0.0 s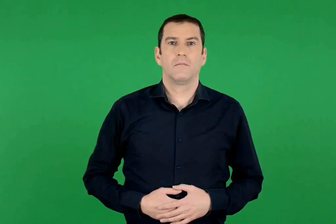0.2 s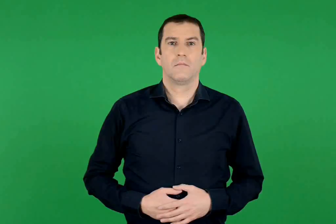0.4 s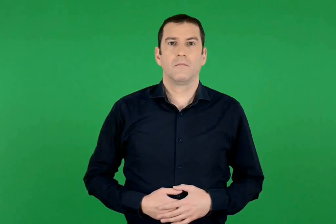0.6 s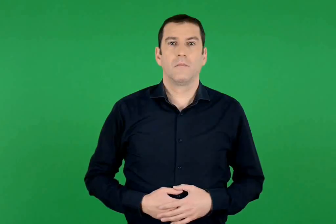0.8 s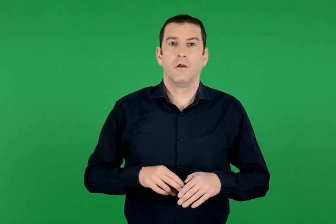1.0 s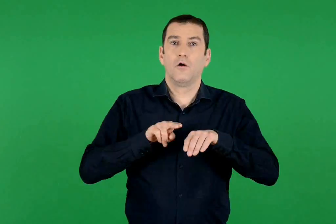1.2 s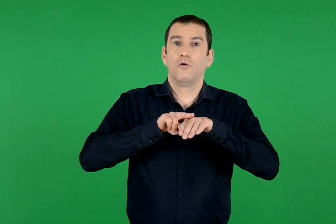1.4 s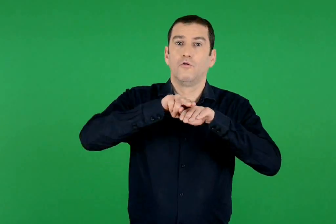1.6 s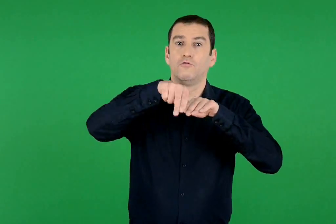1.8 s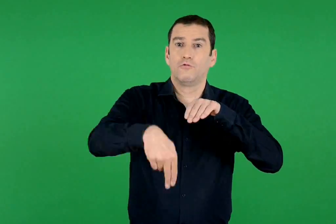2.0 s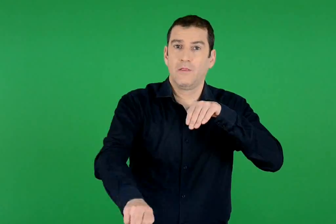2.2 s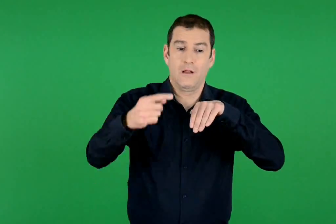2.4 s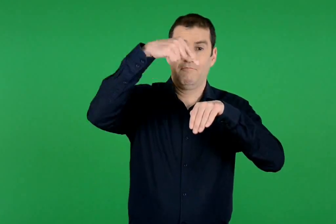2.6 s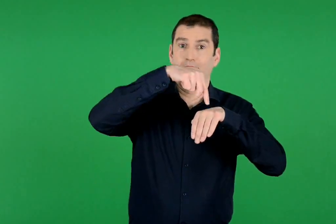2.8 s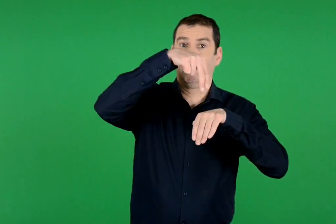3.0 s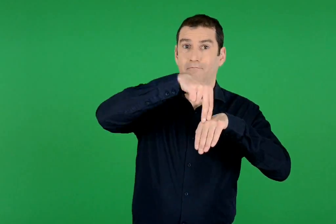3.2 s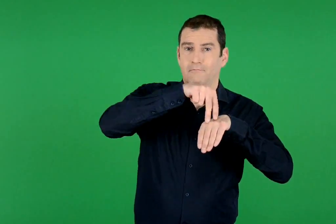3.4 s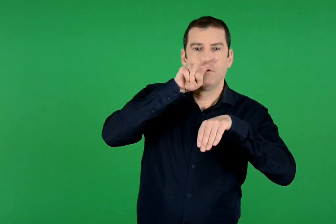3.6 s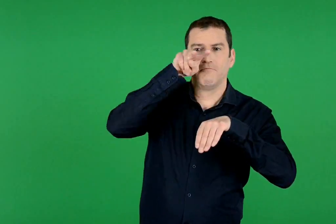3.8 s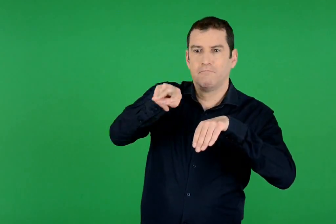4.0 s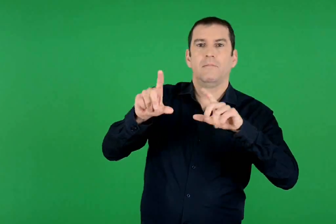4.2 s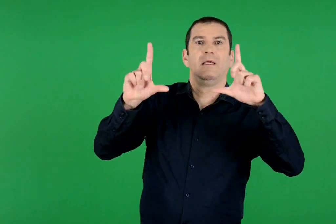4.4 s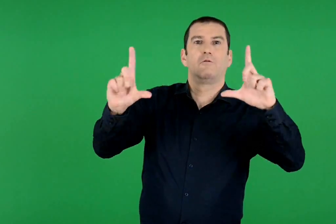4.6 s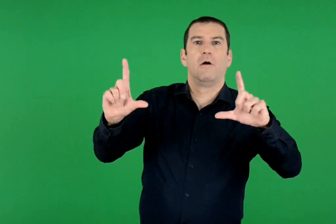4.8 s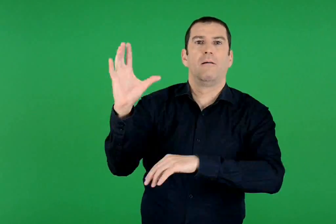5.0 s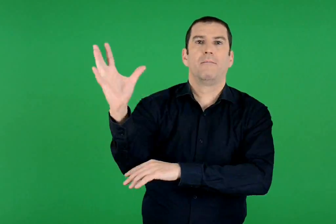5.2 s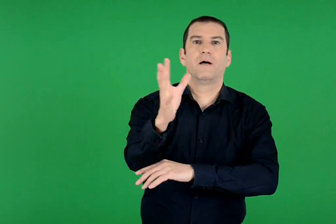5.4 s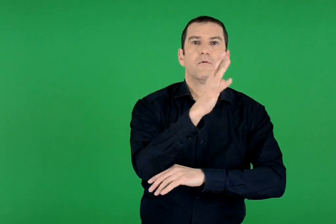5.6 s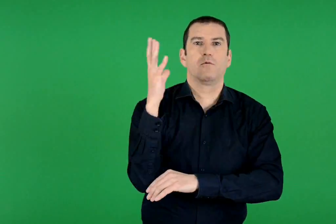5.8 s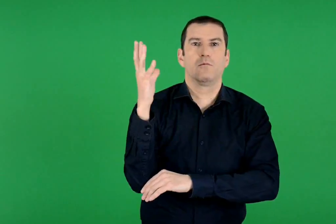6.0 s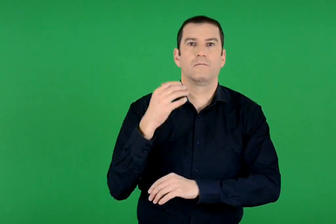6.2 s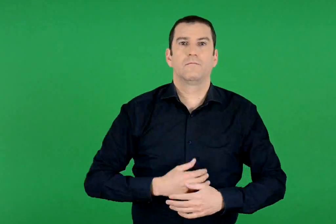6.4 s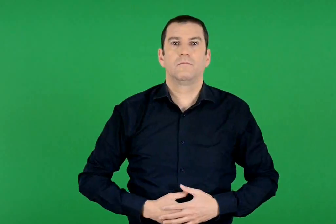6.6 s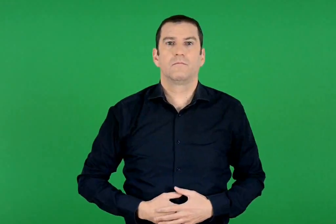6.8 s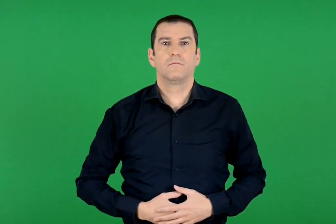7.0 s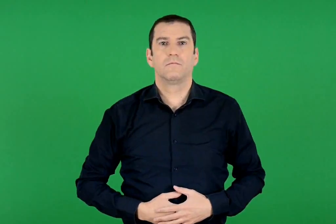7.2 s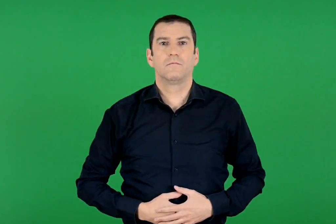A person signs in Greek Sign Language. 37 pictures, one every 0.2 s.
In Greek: η εικόνα του πάρκου από την τσουλήθρα
